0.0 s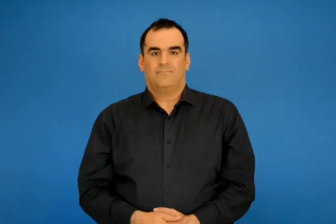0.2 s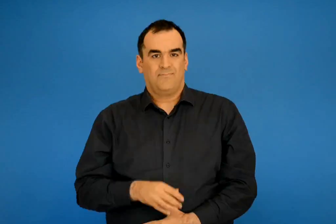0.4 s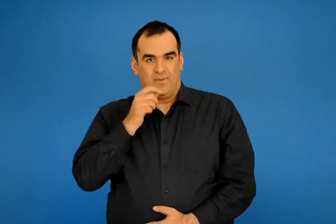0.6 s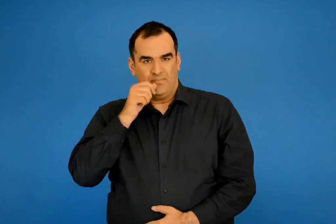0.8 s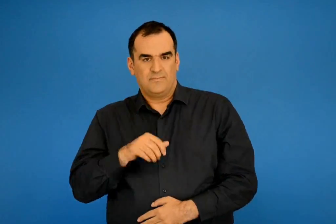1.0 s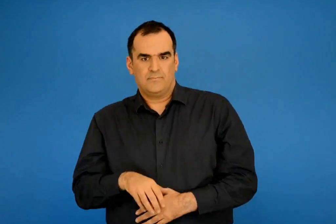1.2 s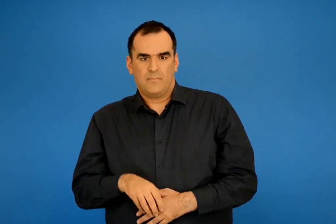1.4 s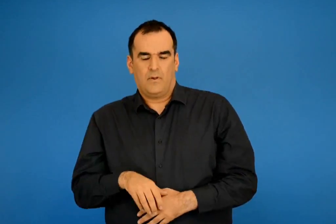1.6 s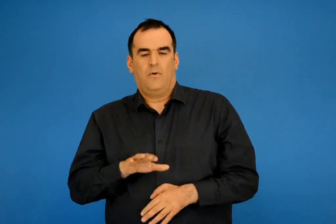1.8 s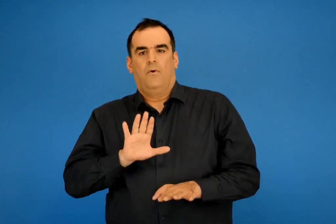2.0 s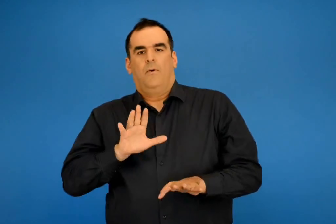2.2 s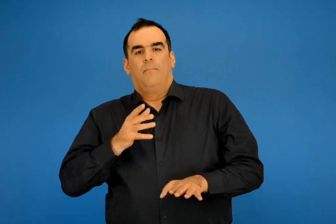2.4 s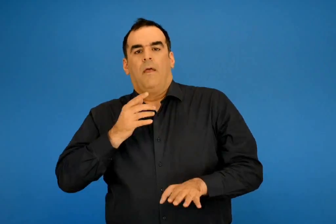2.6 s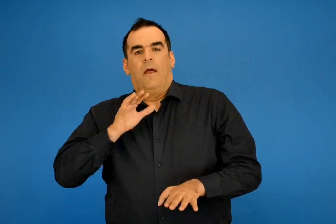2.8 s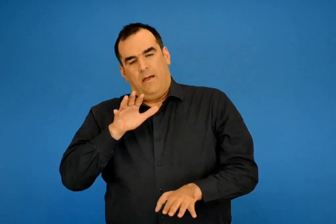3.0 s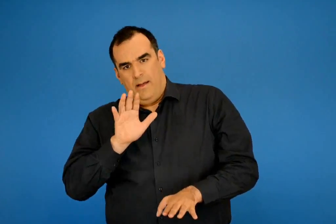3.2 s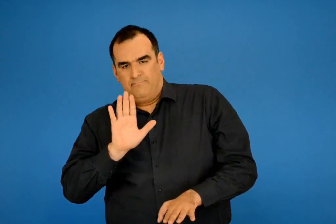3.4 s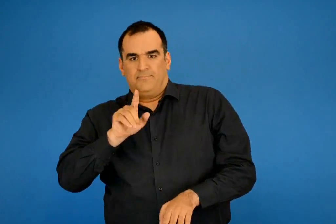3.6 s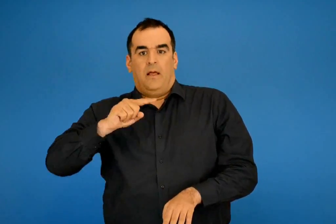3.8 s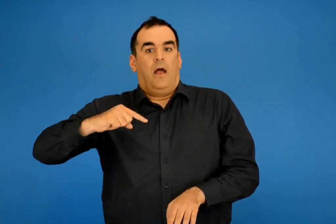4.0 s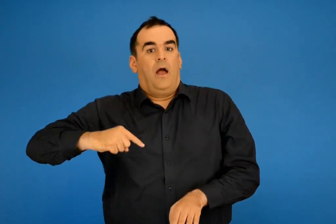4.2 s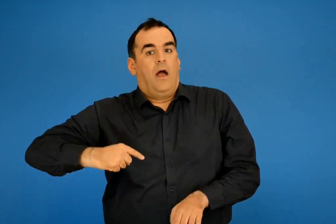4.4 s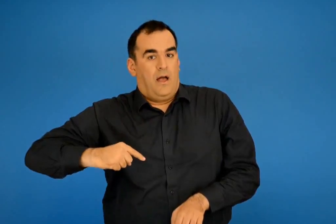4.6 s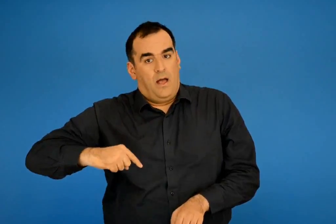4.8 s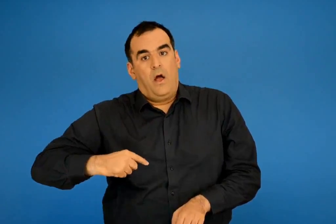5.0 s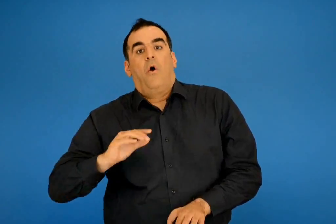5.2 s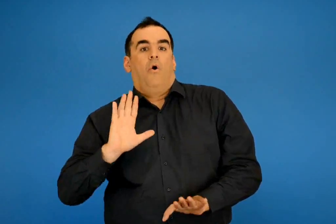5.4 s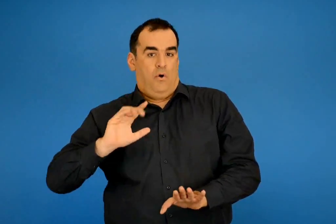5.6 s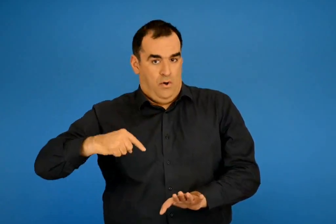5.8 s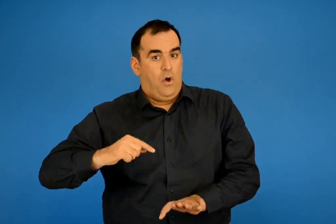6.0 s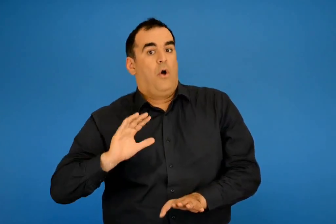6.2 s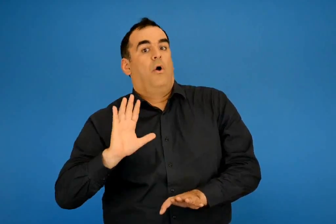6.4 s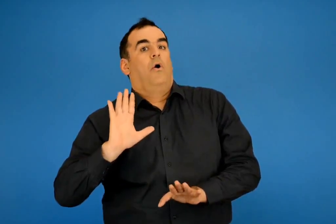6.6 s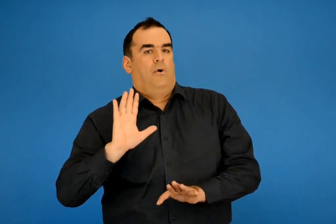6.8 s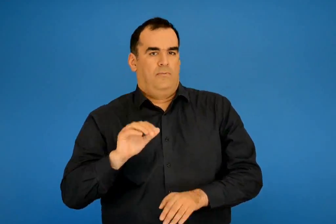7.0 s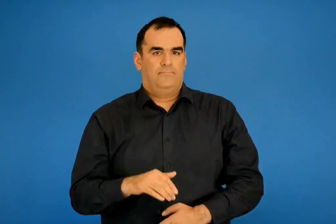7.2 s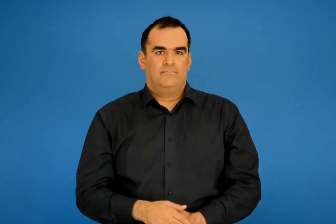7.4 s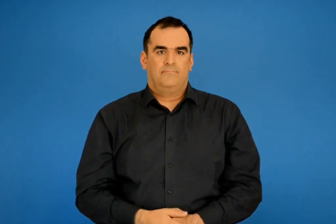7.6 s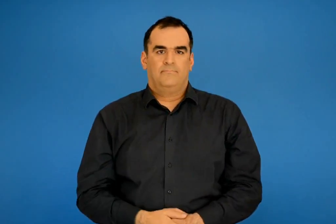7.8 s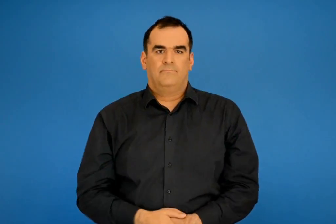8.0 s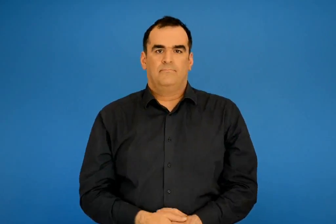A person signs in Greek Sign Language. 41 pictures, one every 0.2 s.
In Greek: δε δε θα μου κάνεις κακό ; ψιθύρισε τέλος ο λάμπης ξεψυχισμένα
